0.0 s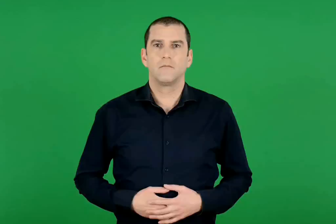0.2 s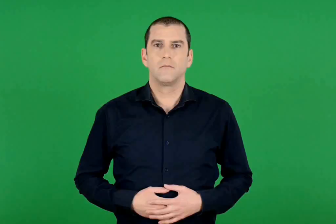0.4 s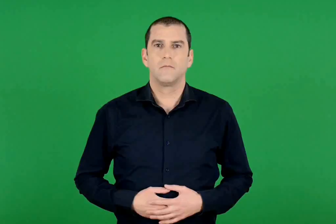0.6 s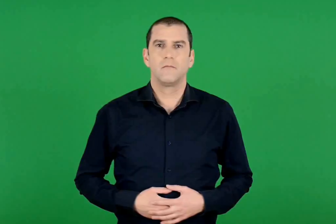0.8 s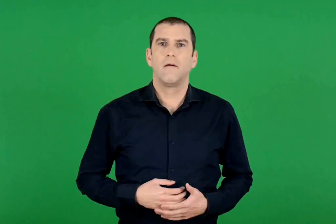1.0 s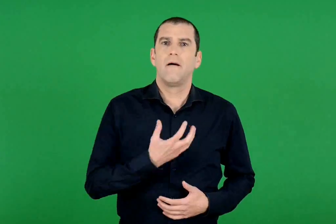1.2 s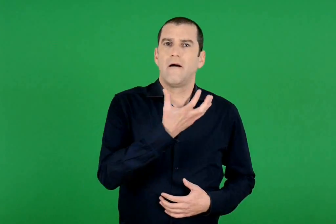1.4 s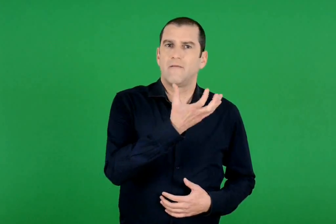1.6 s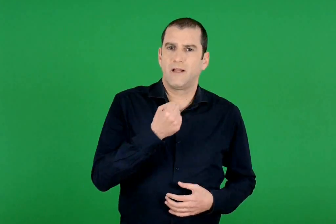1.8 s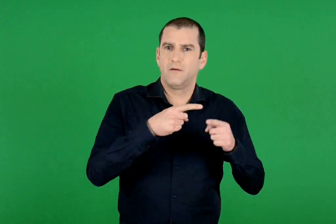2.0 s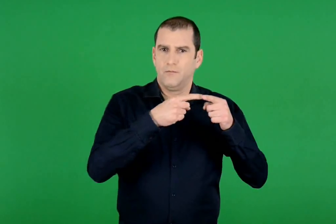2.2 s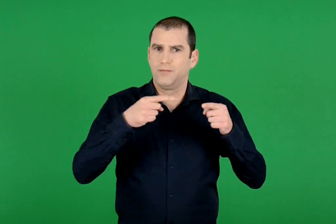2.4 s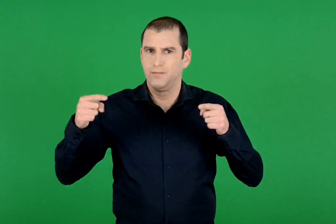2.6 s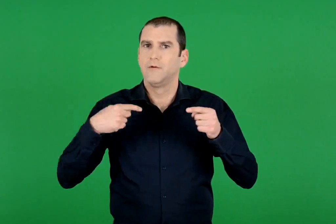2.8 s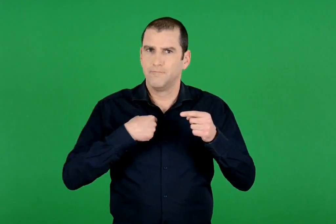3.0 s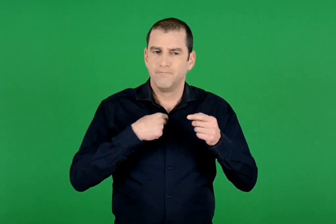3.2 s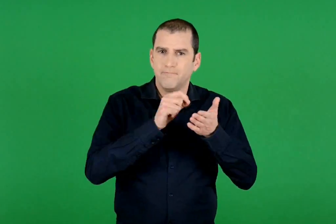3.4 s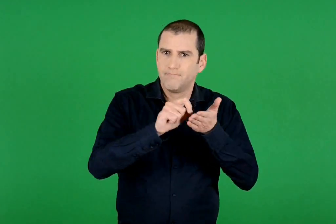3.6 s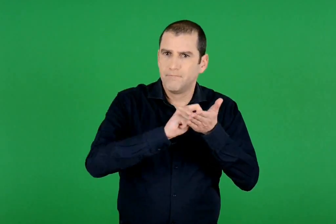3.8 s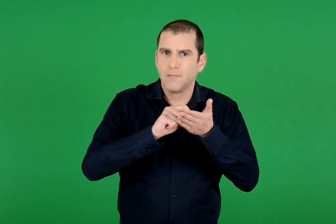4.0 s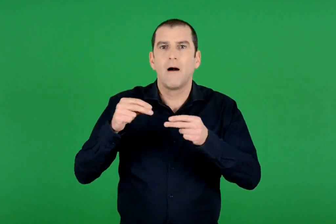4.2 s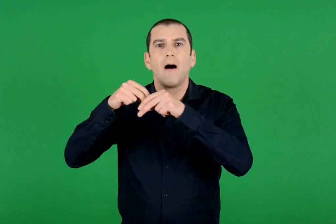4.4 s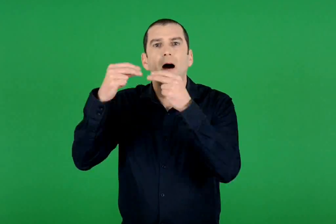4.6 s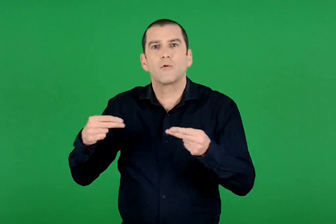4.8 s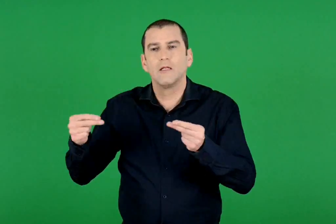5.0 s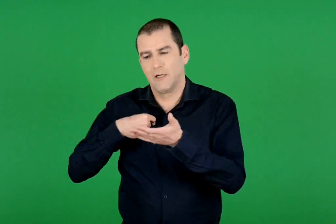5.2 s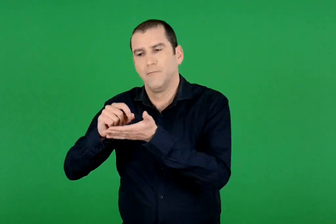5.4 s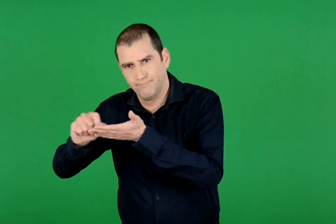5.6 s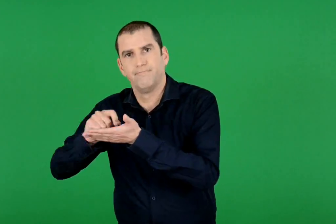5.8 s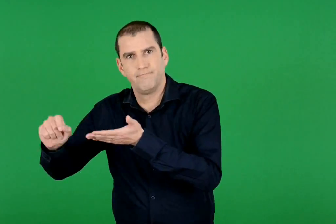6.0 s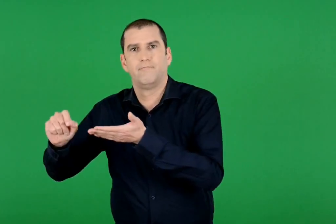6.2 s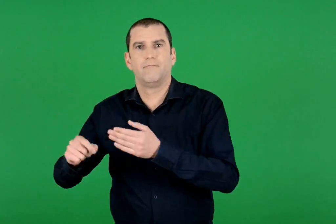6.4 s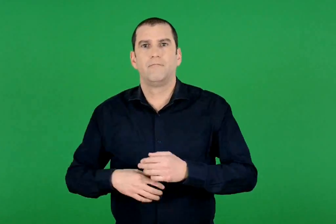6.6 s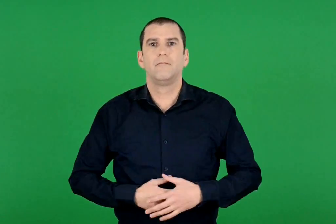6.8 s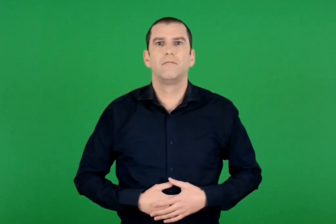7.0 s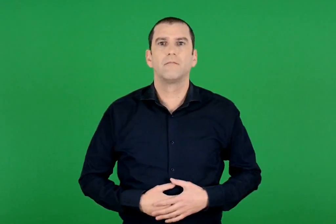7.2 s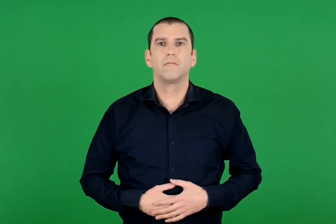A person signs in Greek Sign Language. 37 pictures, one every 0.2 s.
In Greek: κάνω τις αφαιρέσεις και γράφω το αποτέλεσμα
